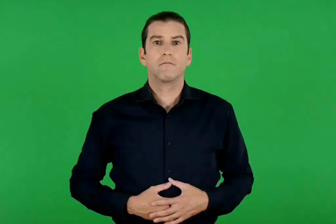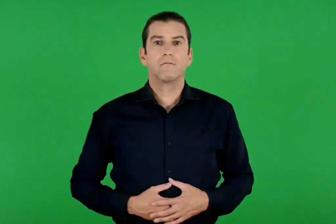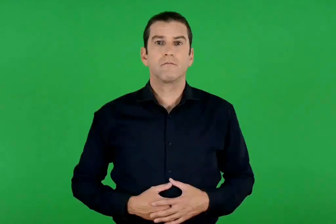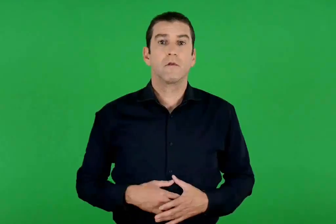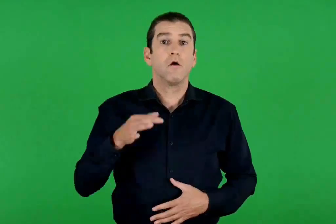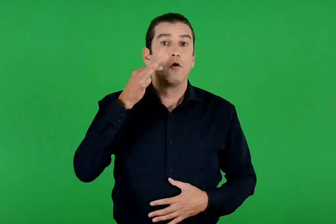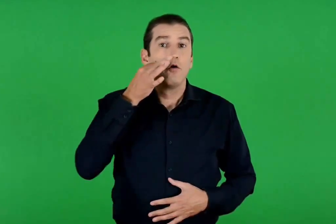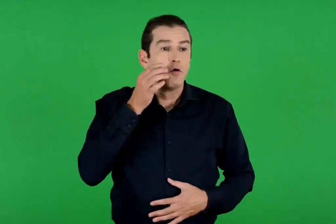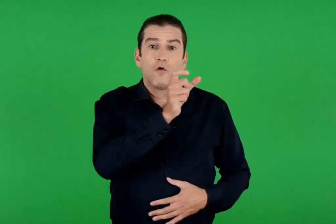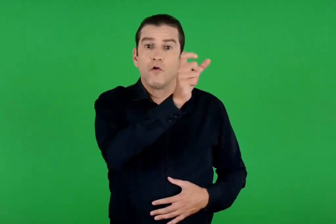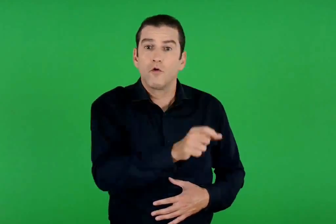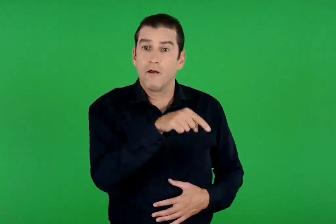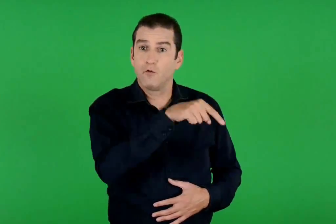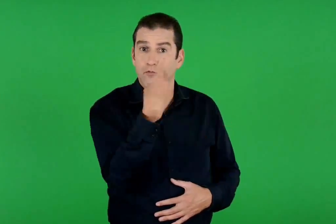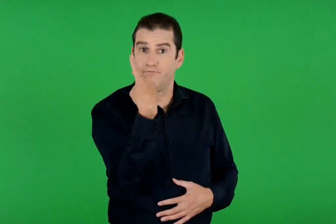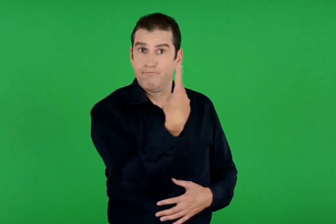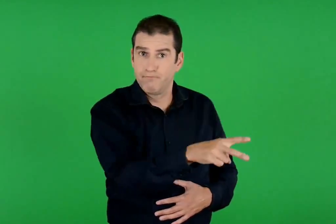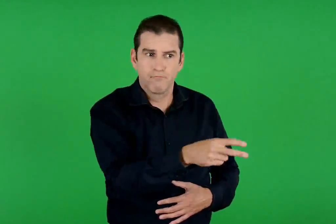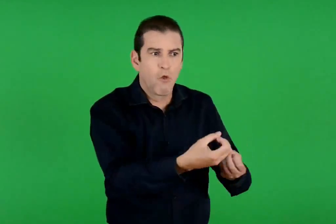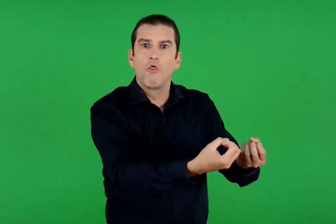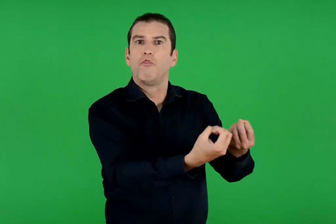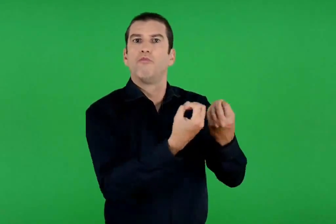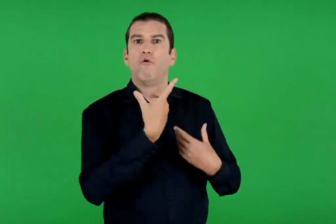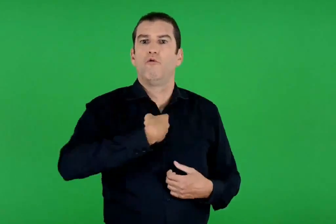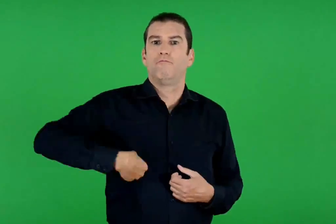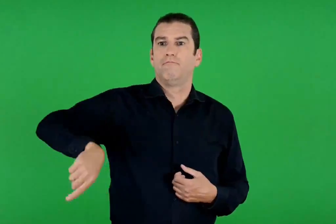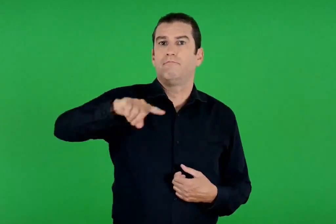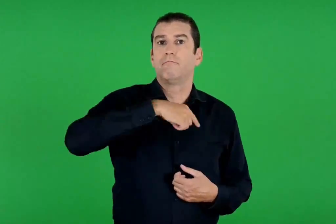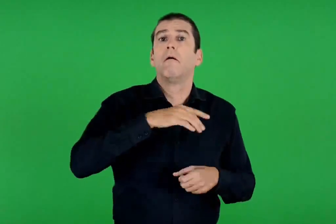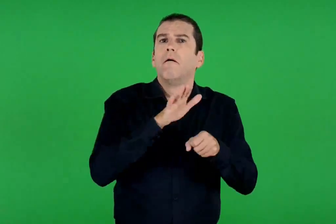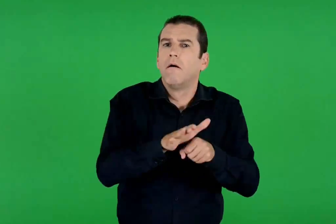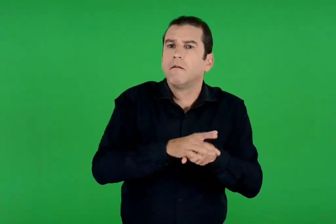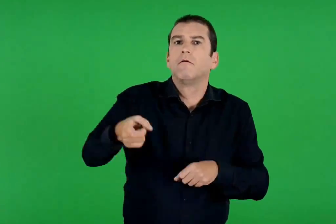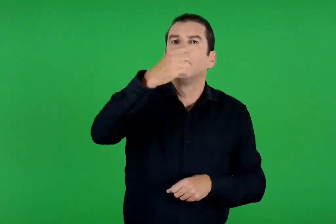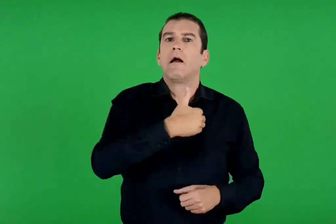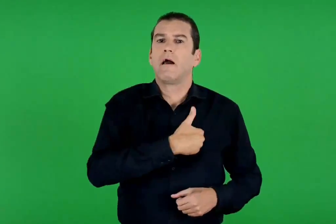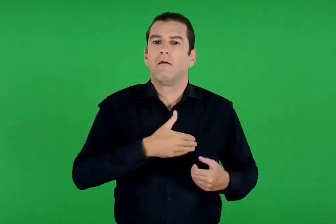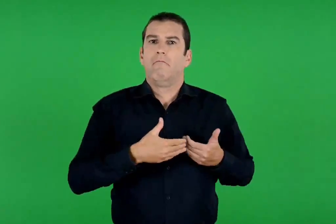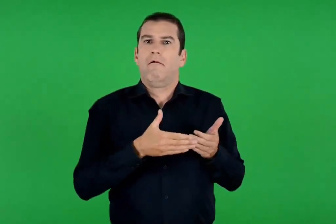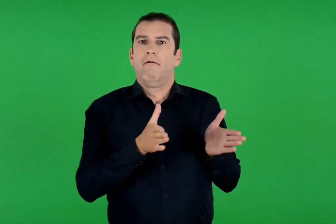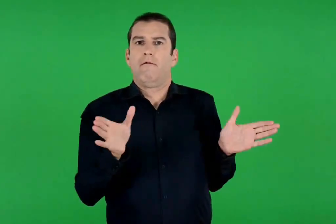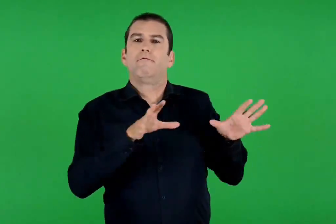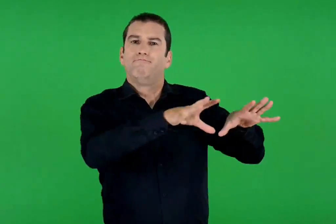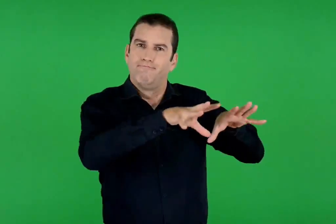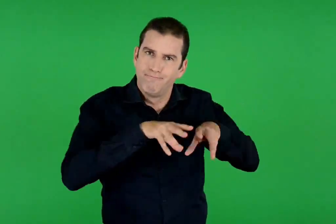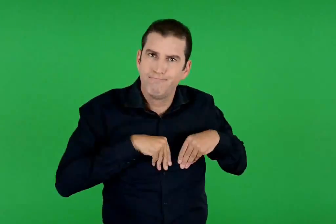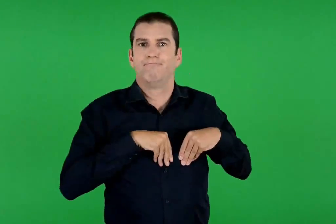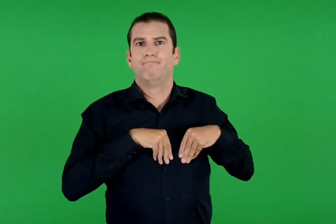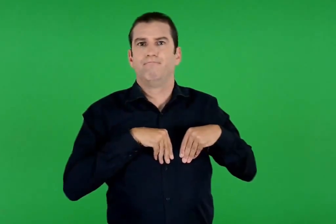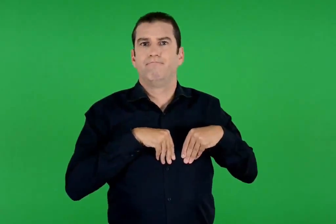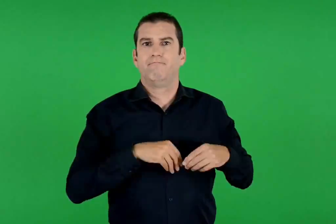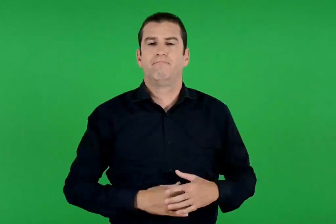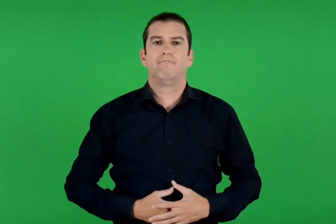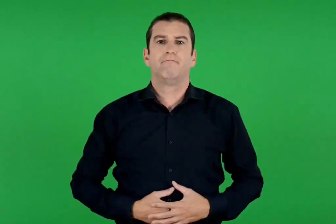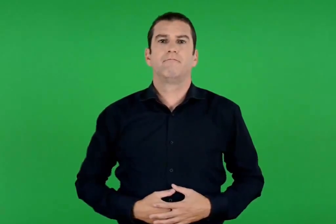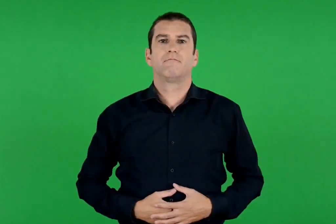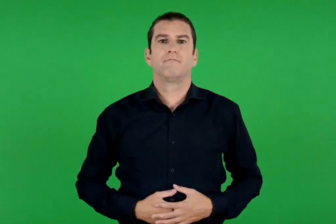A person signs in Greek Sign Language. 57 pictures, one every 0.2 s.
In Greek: μας κάνει δώρο τον εαυτό του. αρκεί να ανοίξουμε την καρδιά μας και να τον δεχτούμε μέσα μας
